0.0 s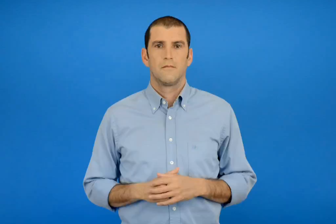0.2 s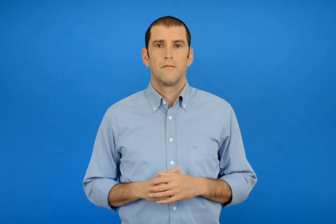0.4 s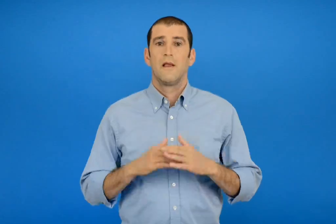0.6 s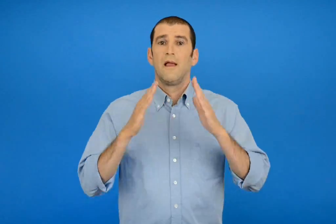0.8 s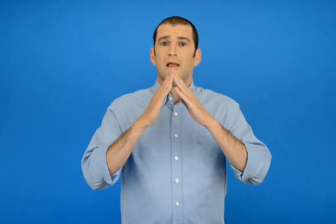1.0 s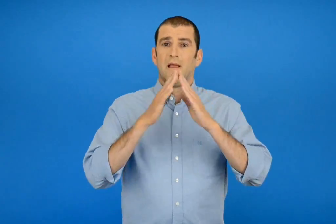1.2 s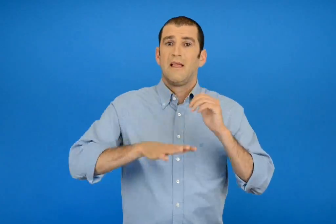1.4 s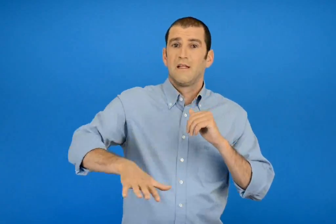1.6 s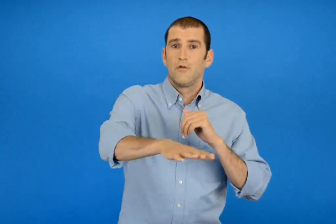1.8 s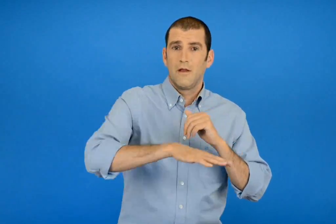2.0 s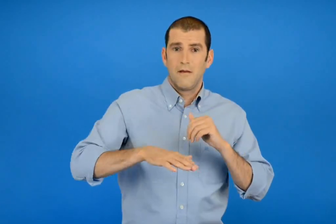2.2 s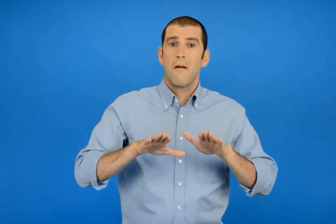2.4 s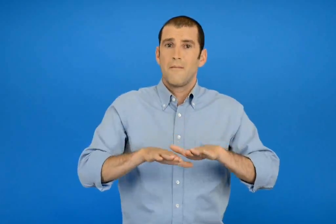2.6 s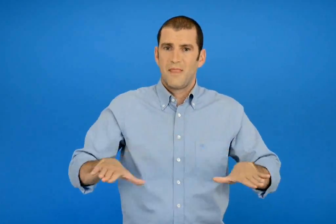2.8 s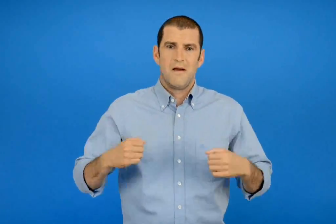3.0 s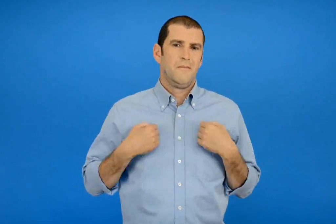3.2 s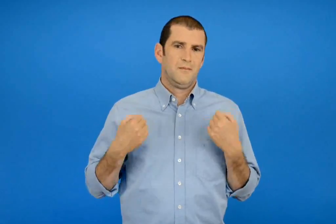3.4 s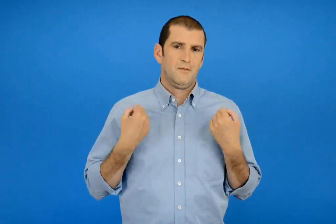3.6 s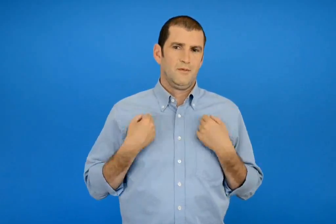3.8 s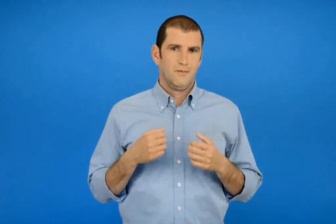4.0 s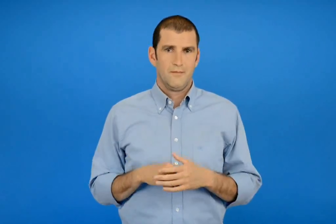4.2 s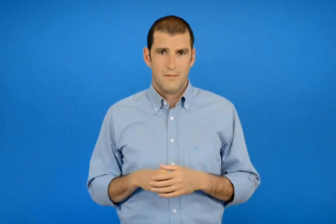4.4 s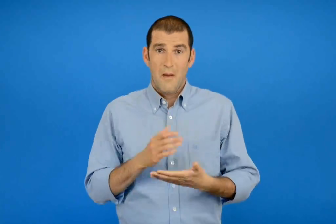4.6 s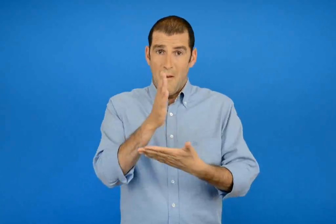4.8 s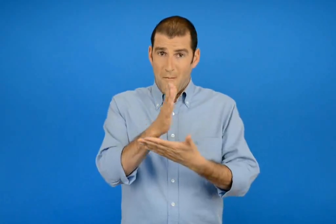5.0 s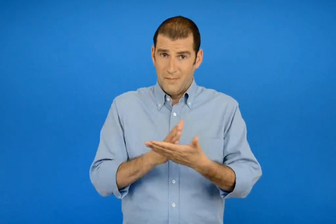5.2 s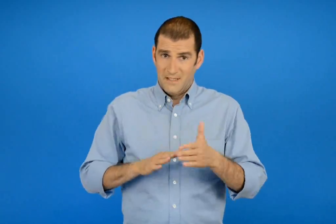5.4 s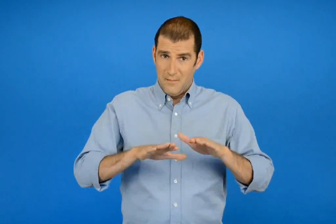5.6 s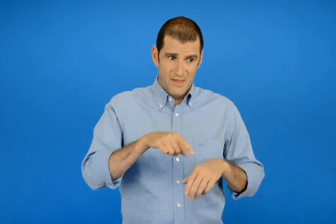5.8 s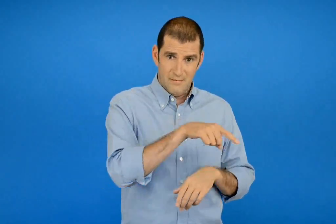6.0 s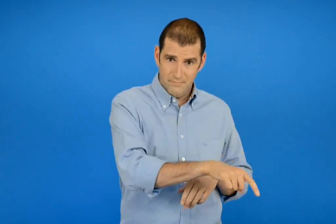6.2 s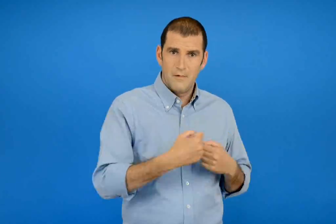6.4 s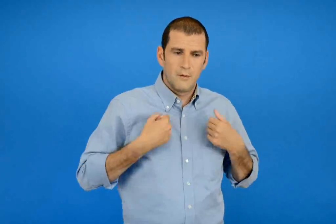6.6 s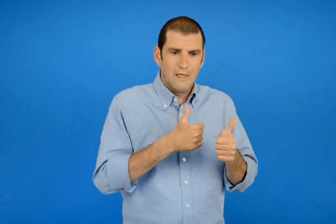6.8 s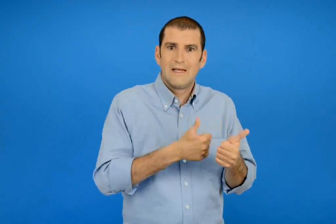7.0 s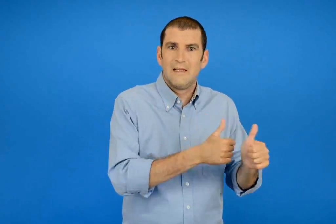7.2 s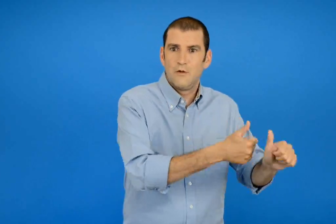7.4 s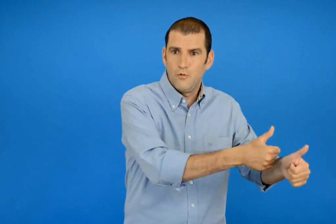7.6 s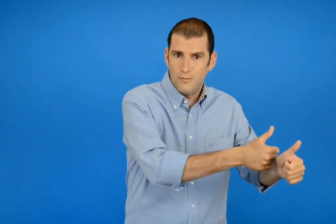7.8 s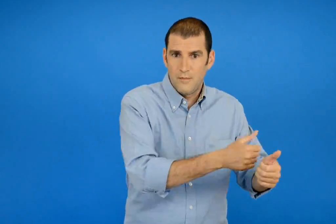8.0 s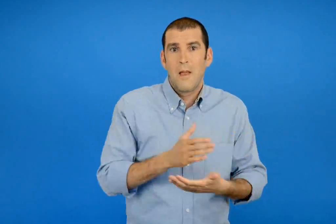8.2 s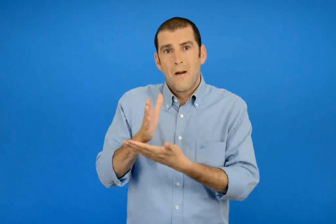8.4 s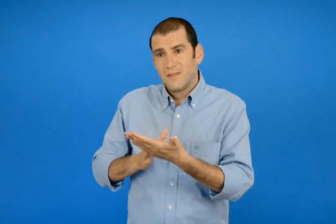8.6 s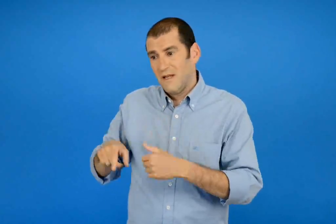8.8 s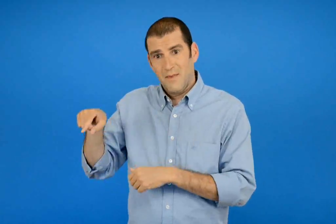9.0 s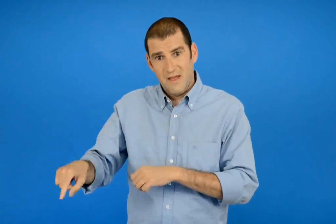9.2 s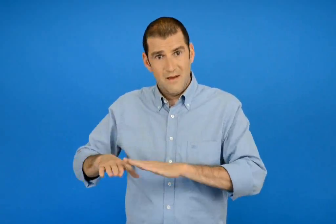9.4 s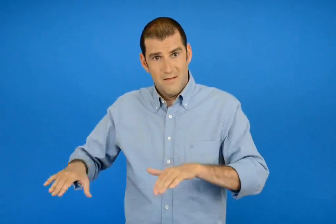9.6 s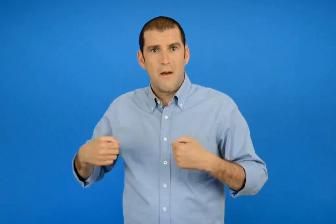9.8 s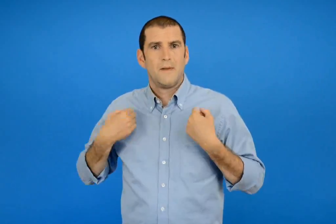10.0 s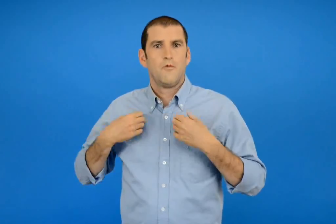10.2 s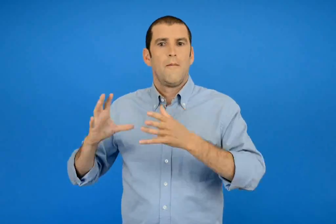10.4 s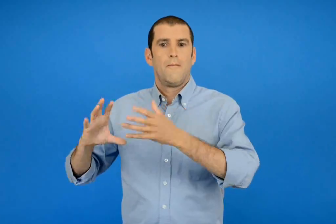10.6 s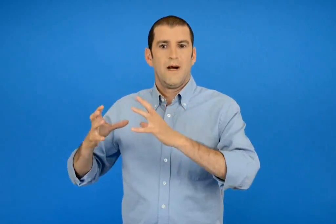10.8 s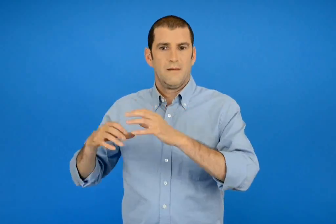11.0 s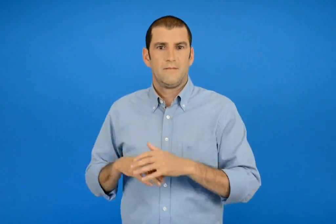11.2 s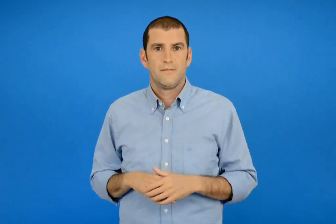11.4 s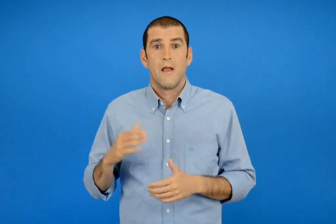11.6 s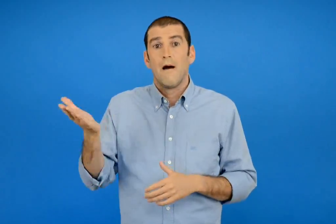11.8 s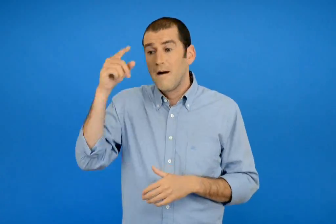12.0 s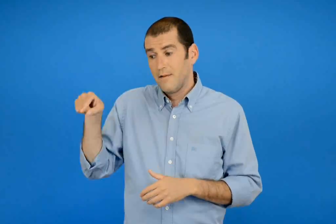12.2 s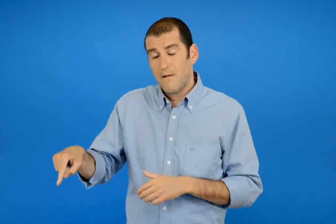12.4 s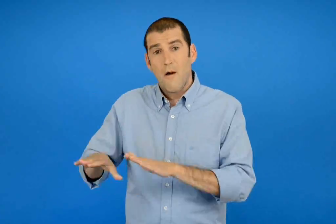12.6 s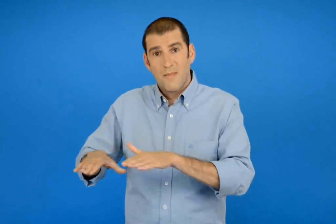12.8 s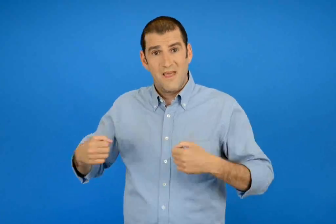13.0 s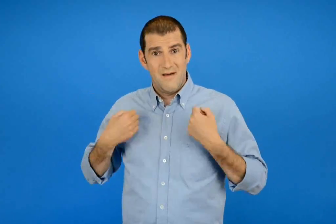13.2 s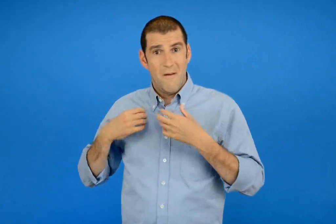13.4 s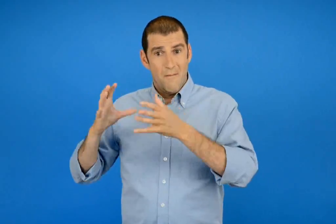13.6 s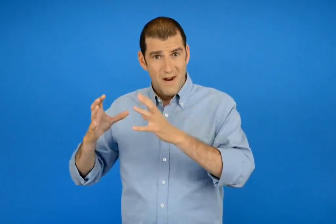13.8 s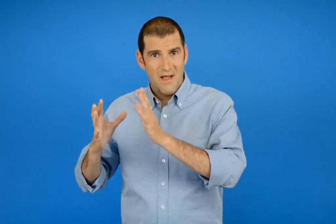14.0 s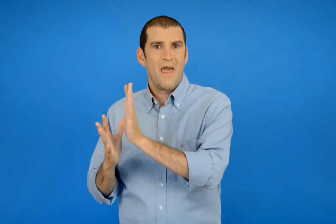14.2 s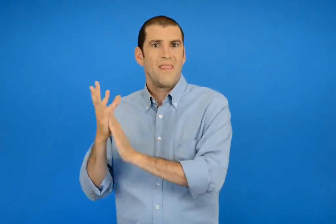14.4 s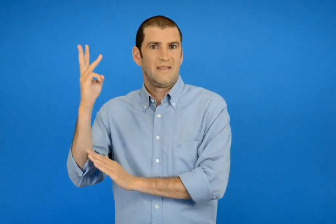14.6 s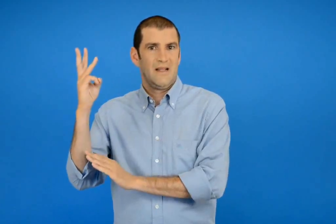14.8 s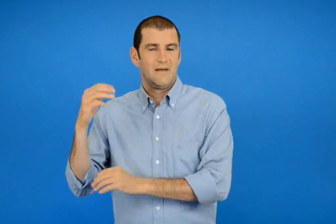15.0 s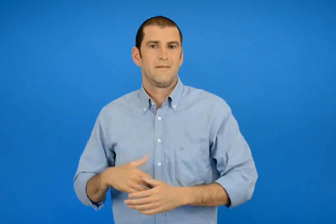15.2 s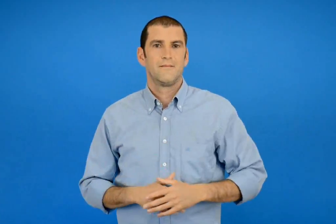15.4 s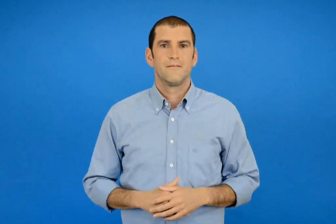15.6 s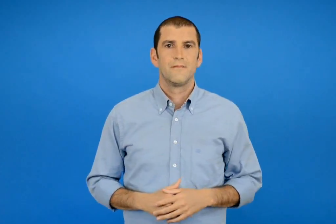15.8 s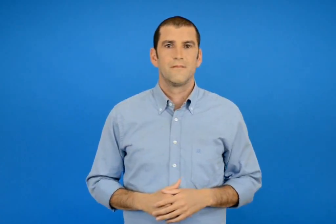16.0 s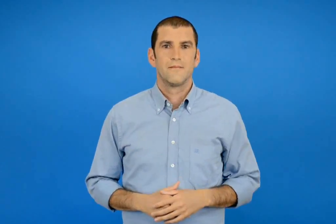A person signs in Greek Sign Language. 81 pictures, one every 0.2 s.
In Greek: τα παιδιά παίζουν στη γειτονιά τα μισά παίζουν κυνηγητό και τα μισά παίζουν μπάλα αν τα παιδιά που παίζουν μπάλα είναι 13
